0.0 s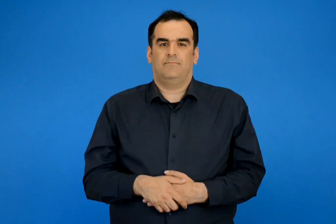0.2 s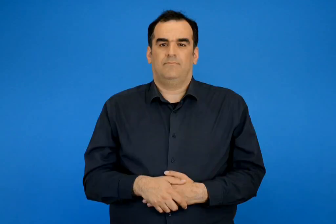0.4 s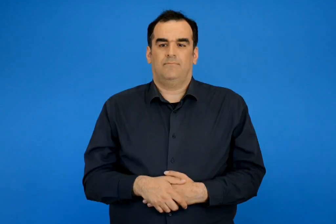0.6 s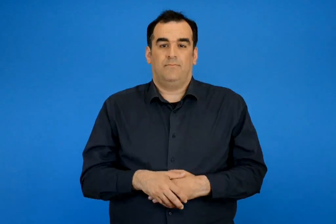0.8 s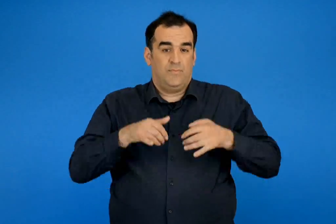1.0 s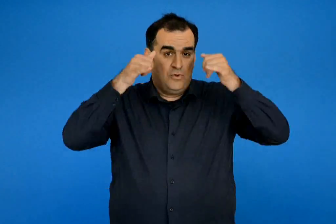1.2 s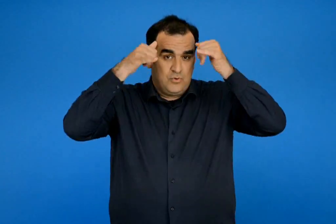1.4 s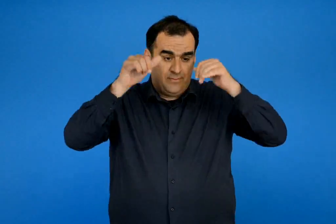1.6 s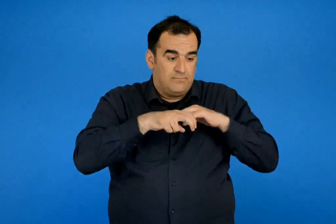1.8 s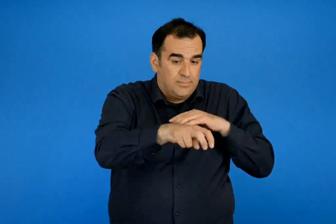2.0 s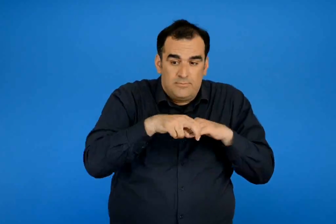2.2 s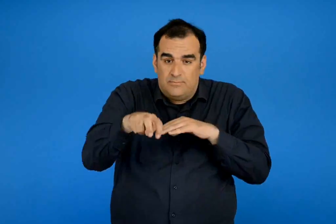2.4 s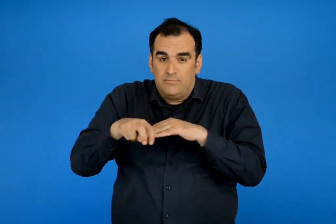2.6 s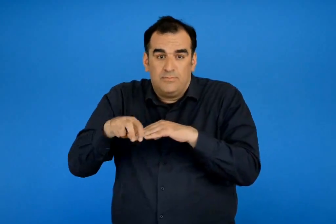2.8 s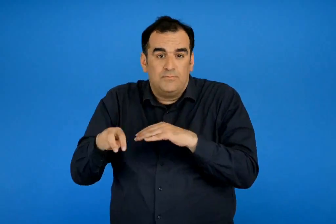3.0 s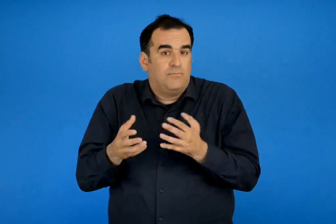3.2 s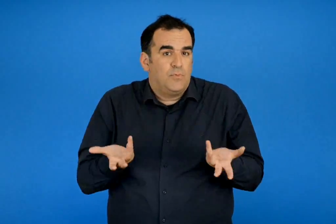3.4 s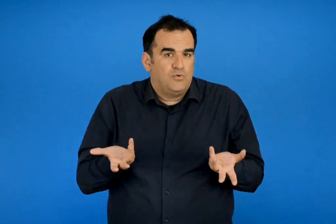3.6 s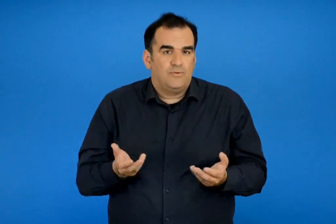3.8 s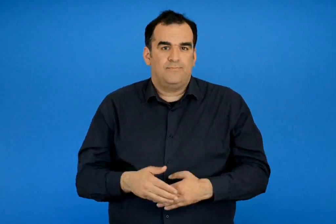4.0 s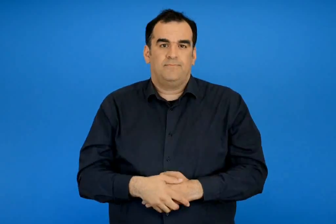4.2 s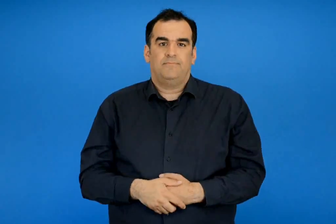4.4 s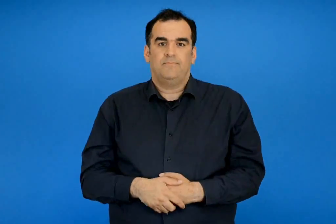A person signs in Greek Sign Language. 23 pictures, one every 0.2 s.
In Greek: πως μετακινούνται τα ζώα
